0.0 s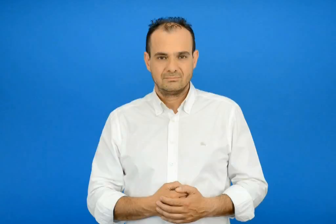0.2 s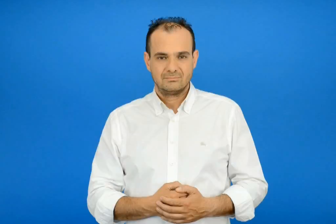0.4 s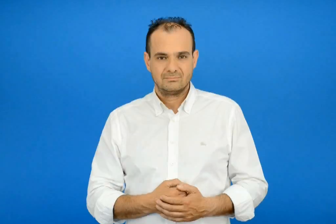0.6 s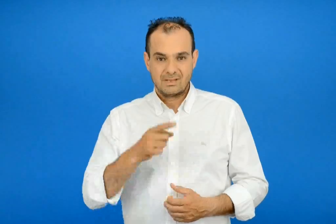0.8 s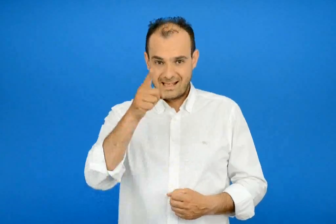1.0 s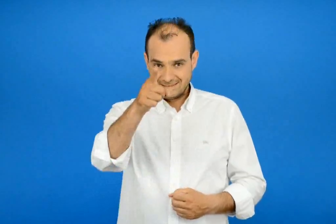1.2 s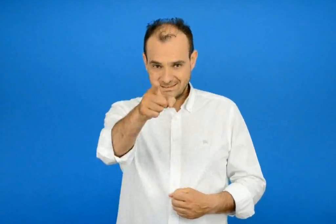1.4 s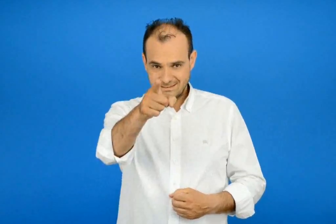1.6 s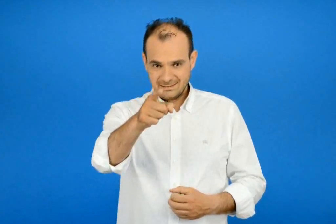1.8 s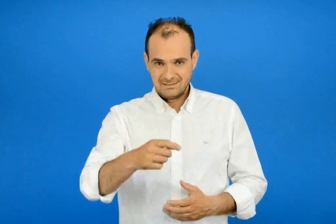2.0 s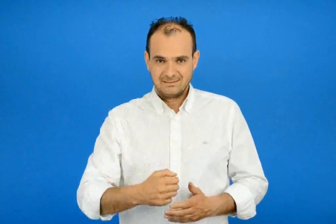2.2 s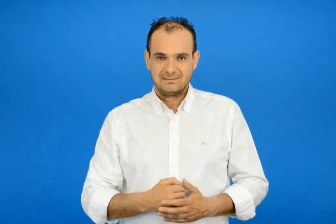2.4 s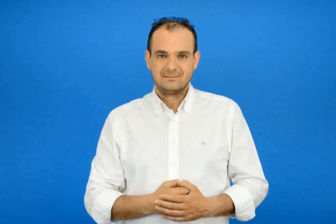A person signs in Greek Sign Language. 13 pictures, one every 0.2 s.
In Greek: εσύ
